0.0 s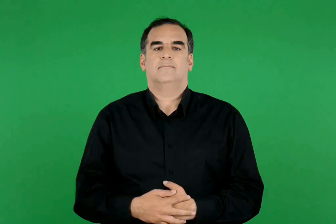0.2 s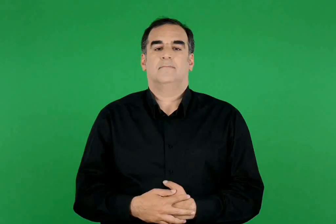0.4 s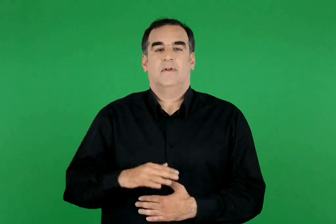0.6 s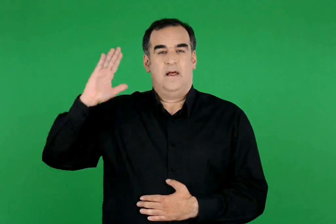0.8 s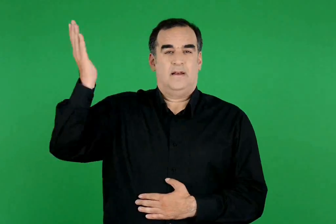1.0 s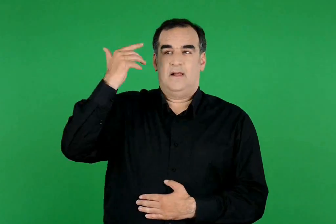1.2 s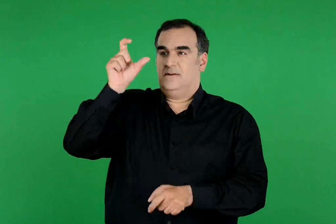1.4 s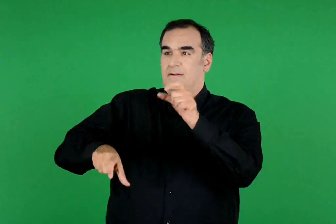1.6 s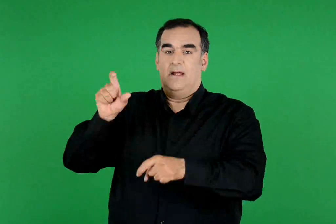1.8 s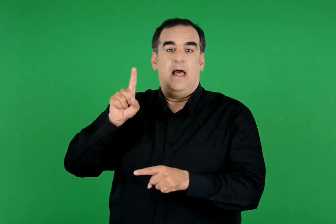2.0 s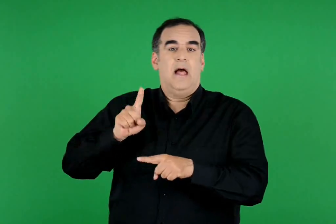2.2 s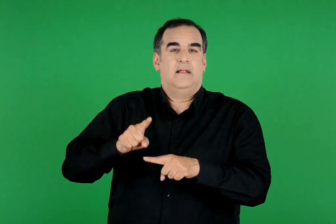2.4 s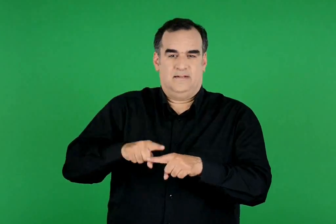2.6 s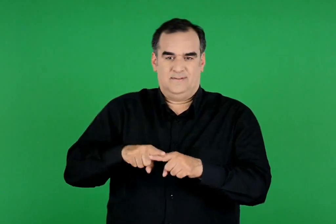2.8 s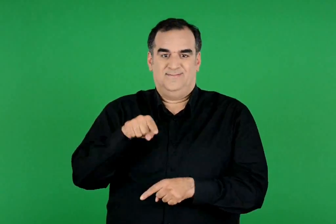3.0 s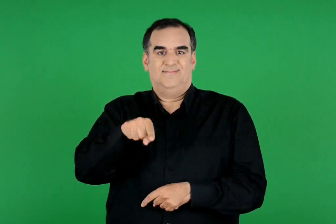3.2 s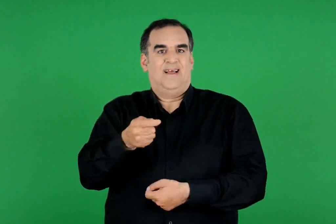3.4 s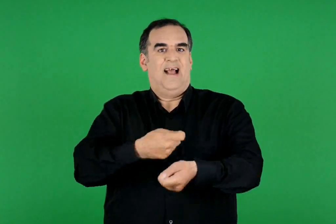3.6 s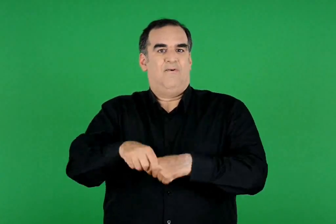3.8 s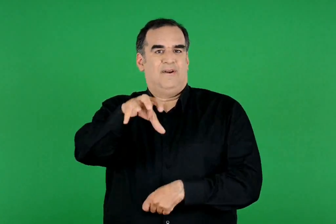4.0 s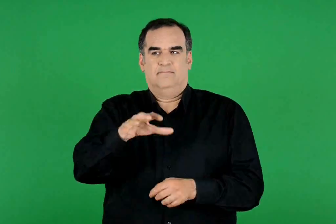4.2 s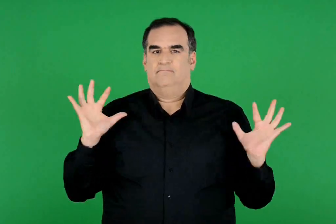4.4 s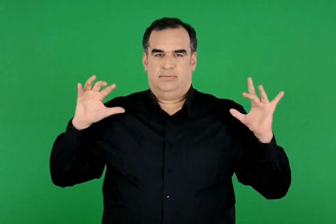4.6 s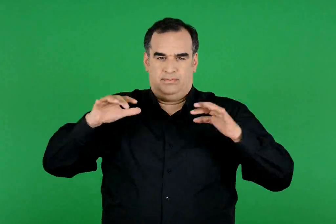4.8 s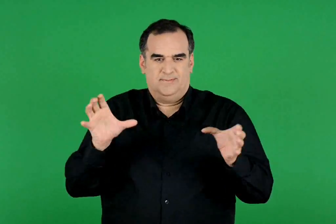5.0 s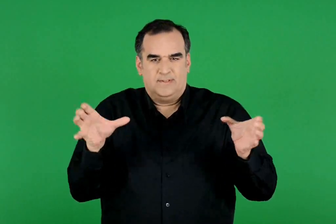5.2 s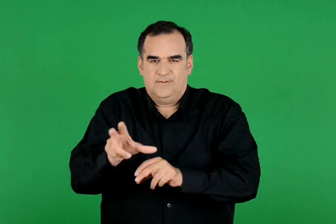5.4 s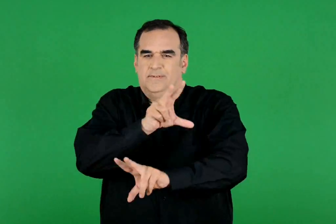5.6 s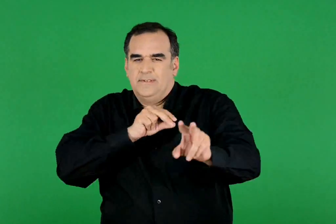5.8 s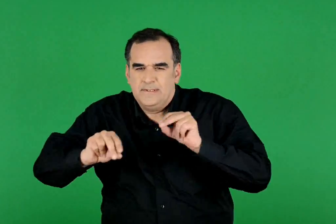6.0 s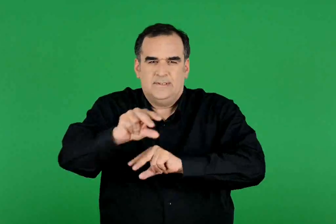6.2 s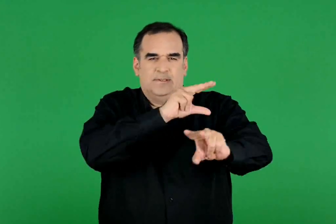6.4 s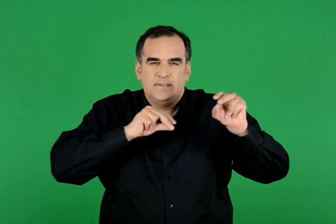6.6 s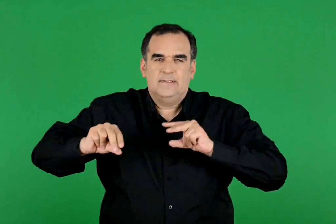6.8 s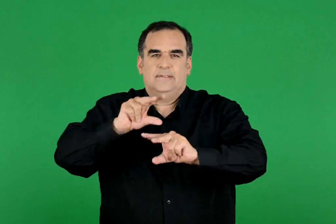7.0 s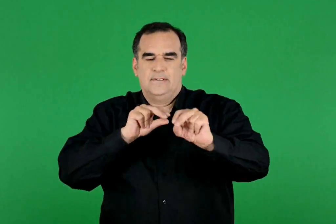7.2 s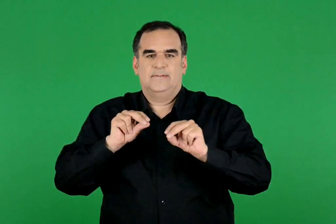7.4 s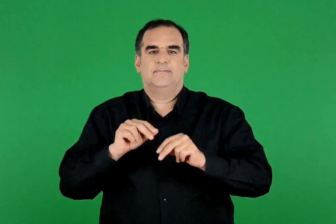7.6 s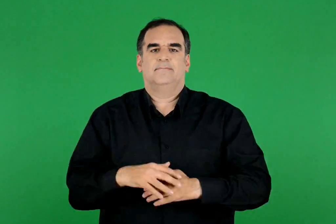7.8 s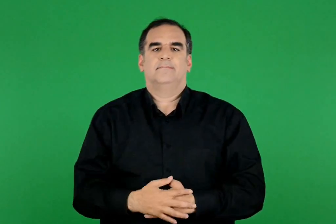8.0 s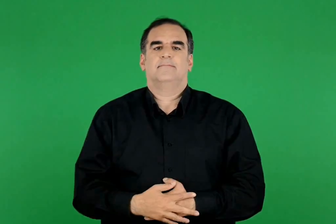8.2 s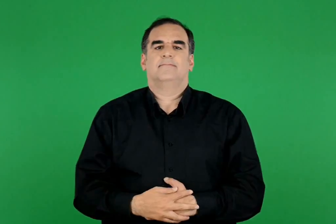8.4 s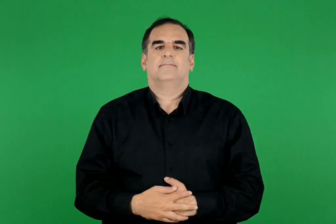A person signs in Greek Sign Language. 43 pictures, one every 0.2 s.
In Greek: οι αρχαίοι έλληνες συμμετείχαν σε συγκεντρώσεις και συζητήσεις στην αγορά
